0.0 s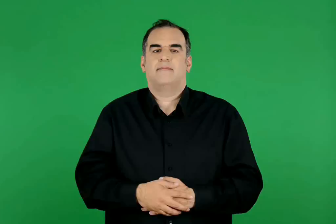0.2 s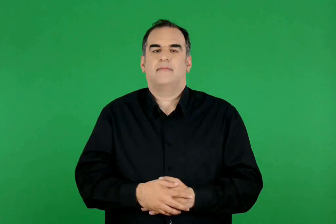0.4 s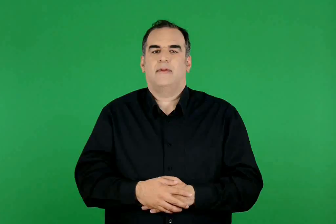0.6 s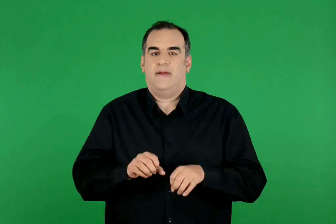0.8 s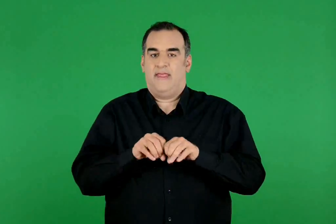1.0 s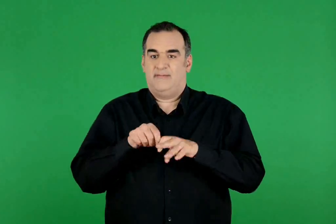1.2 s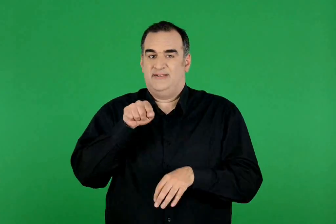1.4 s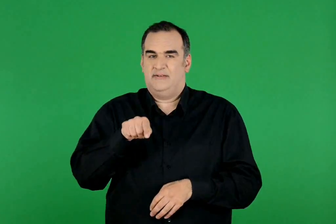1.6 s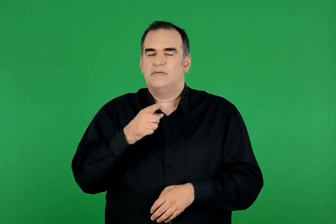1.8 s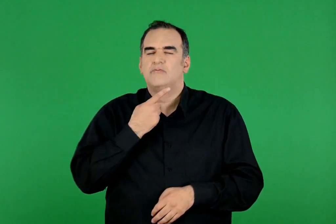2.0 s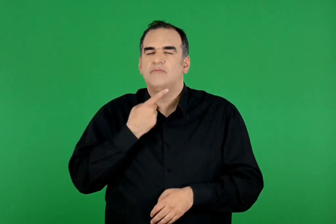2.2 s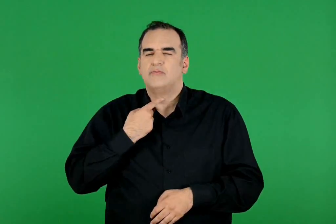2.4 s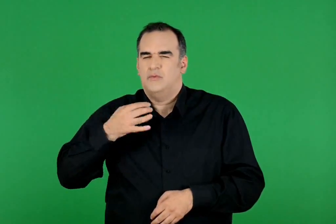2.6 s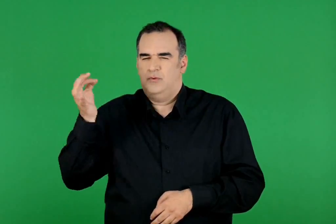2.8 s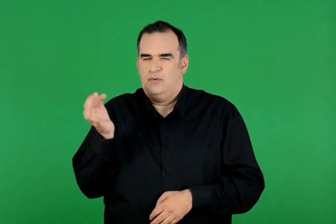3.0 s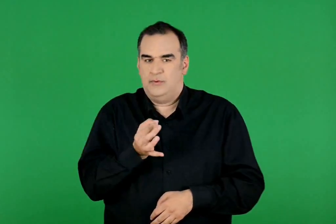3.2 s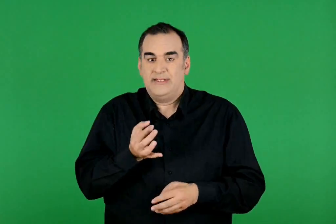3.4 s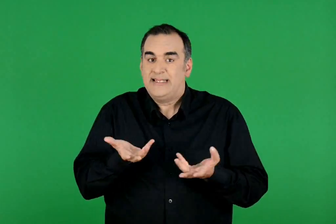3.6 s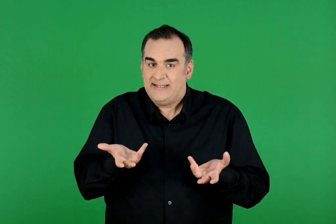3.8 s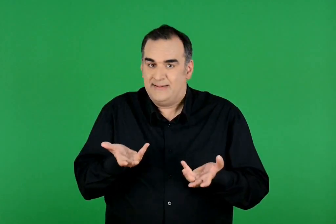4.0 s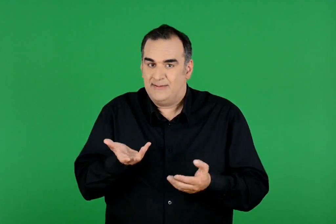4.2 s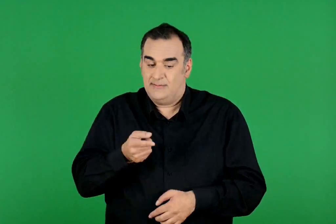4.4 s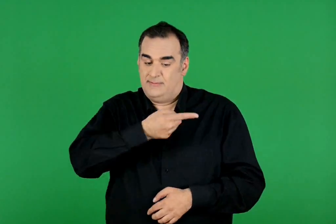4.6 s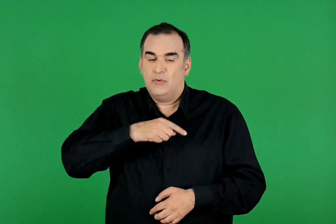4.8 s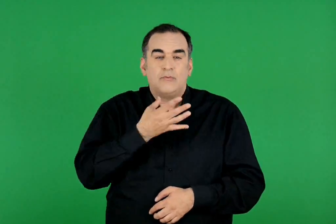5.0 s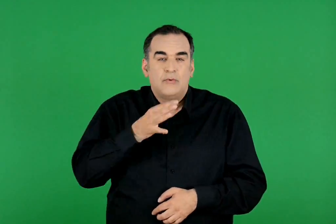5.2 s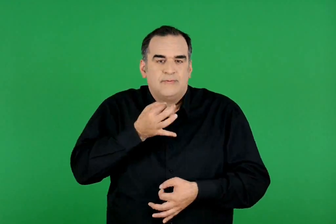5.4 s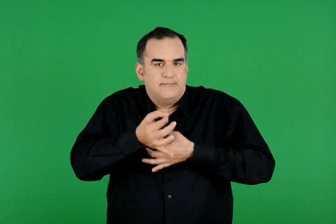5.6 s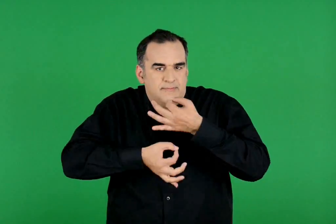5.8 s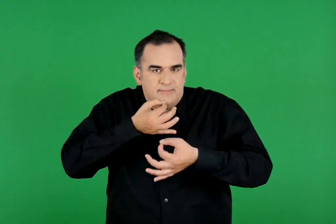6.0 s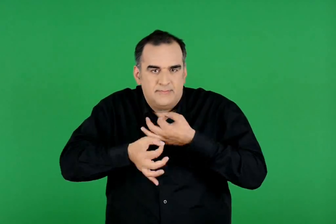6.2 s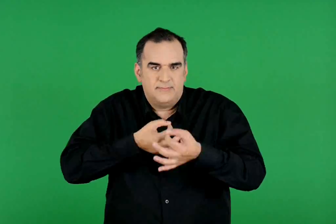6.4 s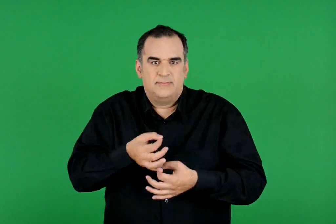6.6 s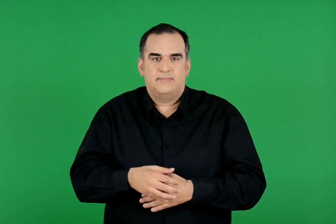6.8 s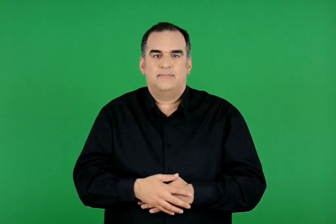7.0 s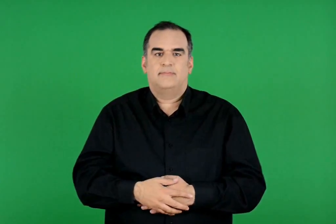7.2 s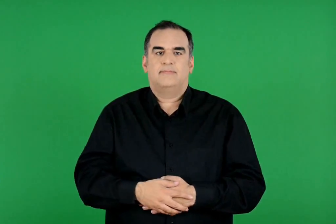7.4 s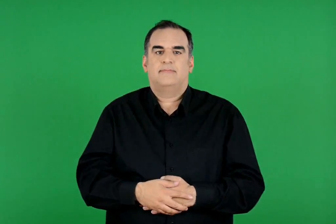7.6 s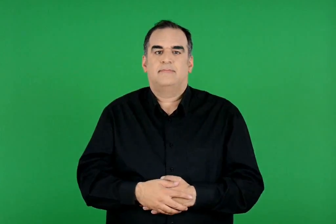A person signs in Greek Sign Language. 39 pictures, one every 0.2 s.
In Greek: ποια διαφήμιση μας αρέσει περισσότερο ; εξηγούμε τους λόγους
